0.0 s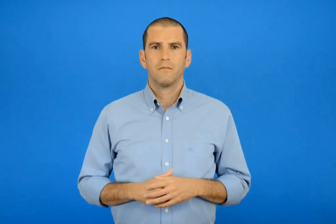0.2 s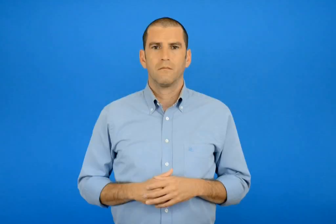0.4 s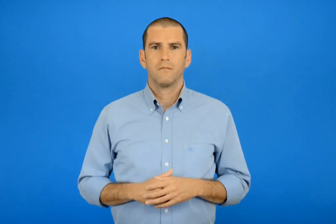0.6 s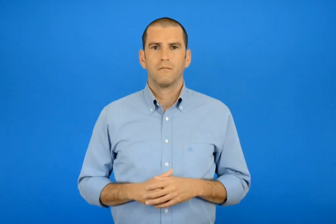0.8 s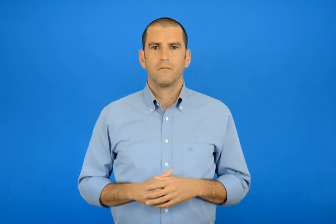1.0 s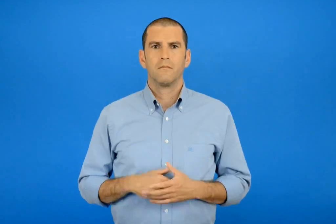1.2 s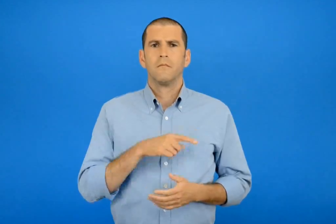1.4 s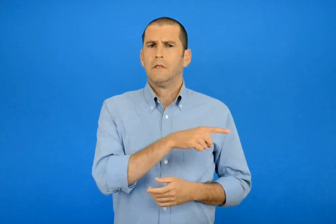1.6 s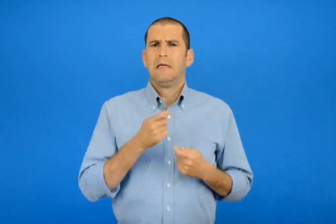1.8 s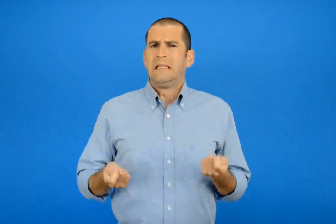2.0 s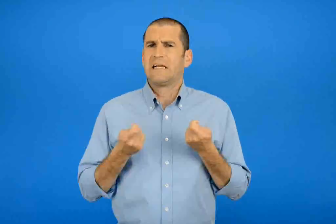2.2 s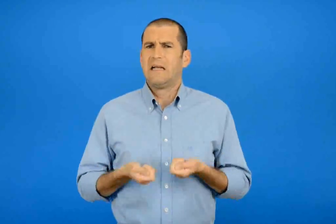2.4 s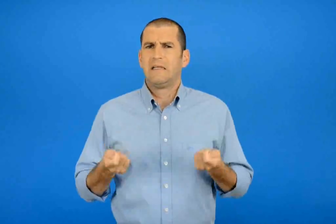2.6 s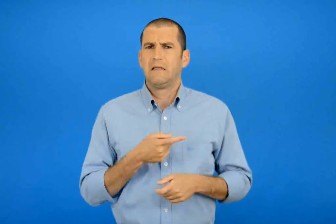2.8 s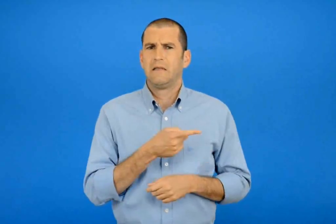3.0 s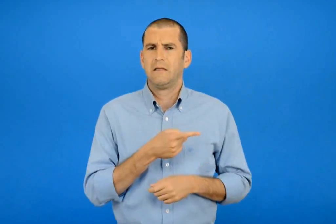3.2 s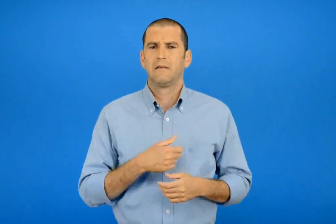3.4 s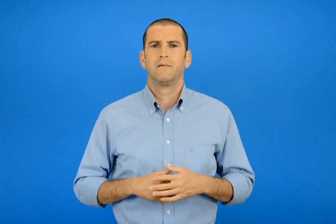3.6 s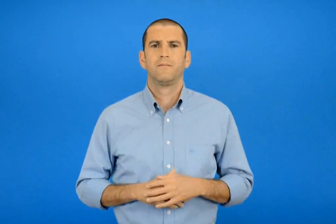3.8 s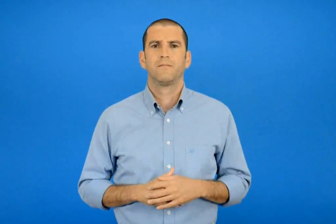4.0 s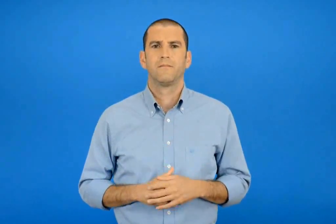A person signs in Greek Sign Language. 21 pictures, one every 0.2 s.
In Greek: τι κάνει ;
